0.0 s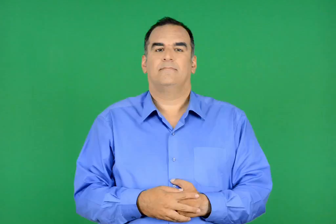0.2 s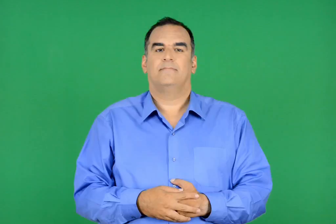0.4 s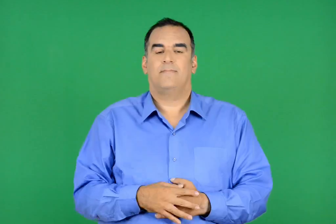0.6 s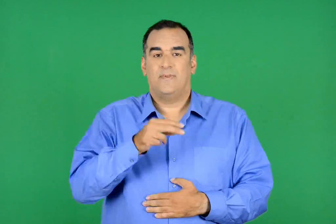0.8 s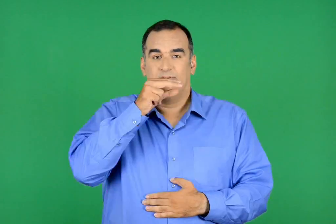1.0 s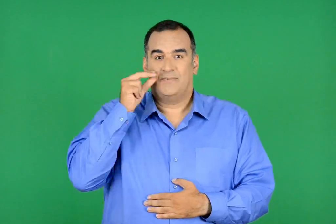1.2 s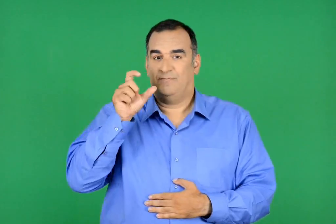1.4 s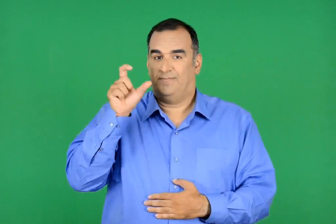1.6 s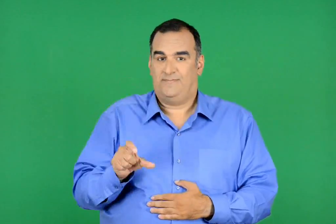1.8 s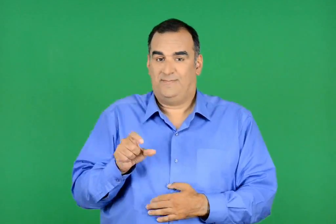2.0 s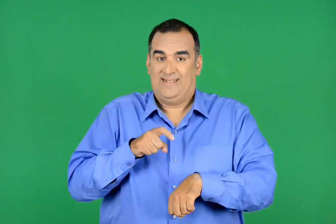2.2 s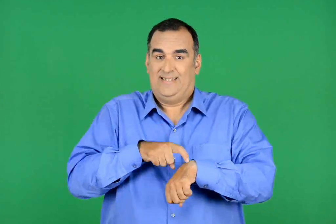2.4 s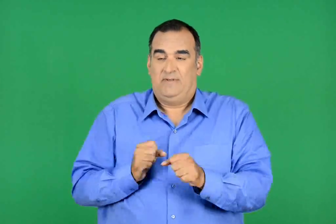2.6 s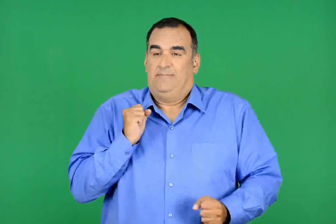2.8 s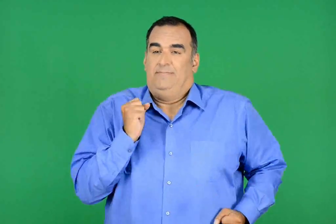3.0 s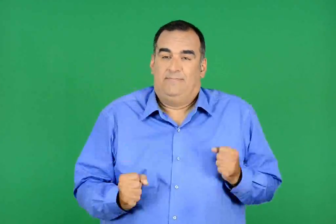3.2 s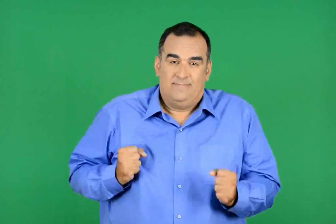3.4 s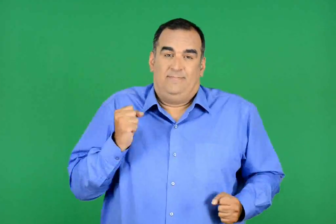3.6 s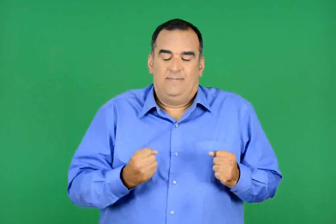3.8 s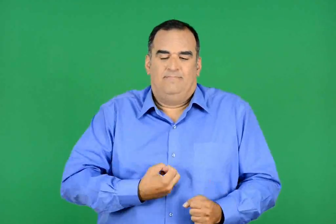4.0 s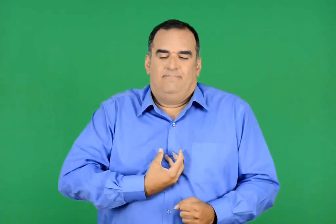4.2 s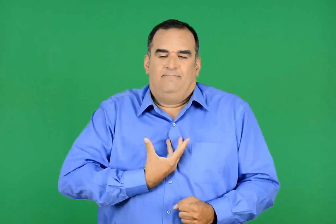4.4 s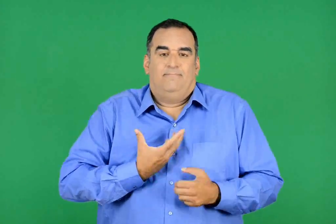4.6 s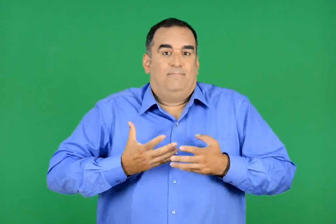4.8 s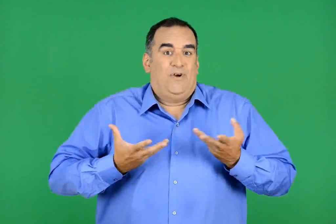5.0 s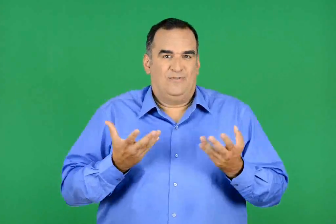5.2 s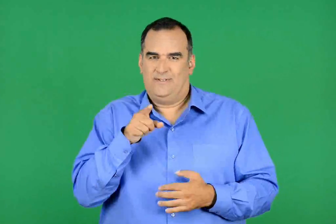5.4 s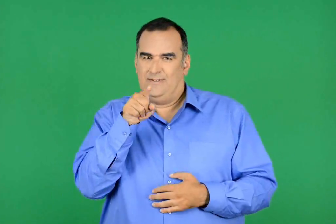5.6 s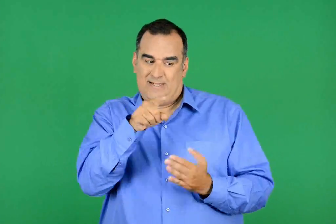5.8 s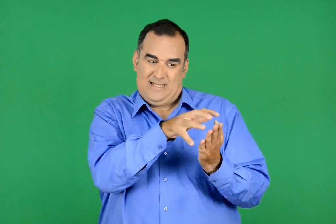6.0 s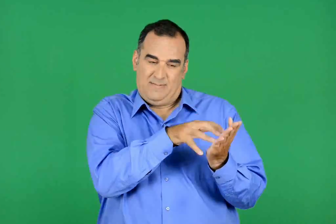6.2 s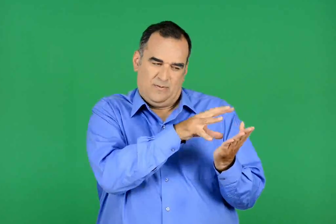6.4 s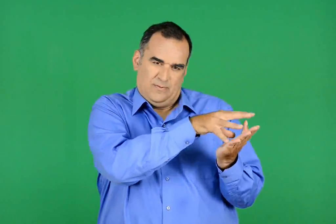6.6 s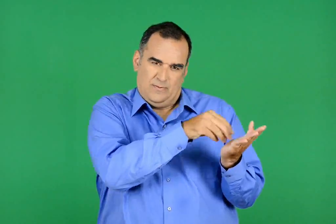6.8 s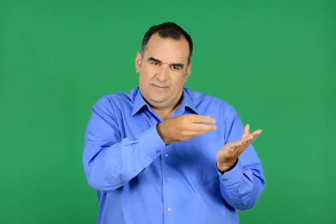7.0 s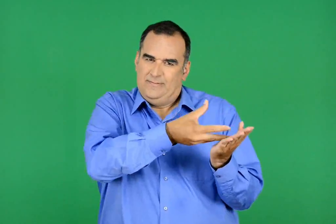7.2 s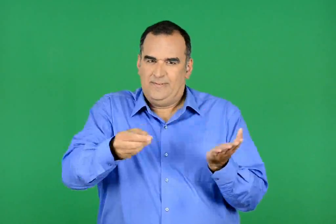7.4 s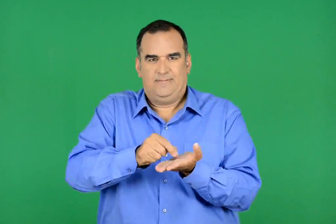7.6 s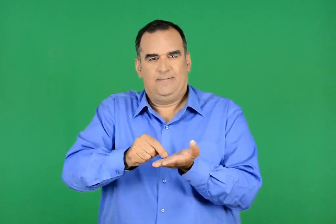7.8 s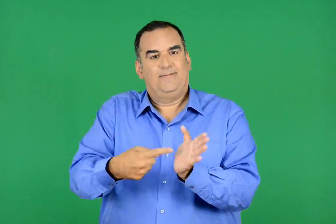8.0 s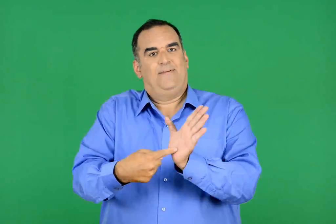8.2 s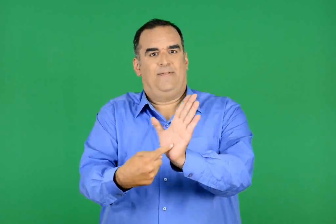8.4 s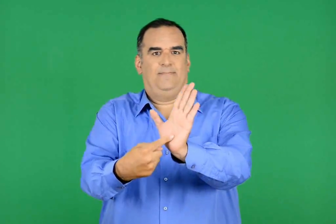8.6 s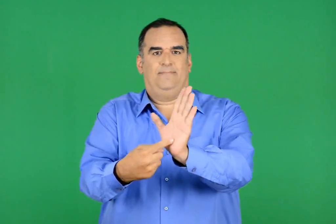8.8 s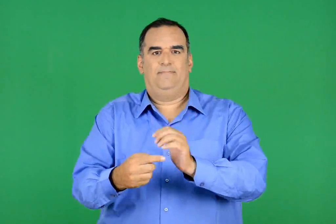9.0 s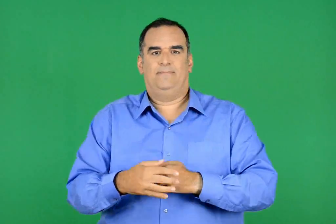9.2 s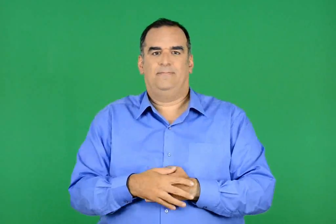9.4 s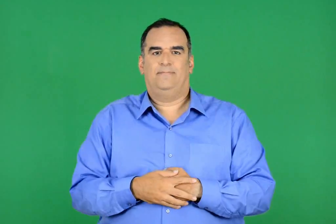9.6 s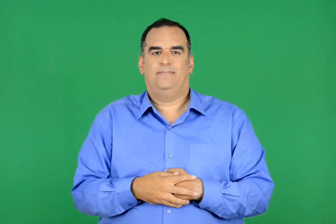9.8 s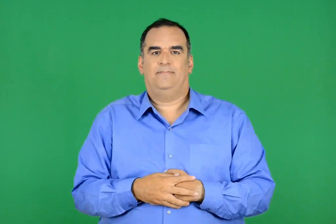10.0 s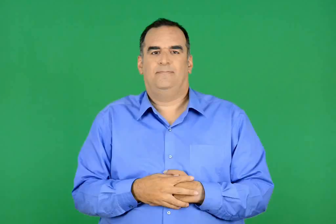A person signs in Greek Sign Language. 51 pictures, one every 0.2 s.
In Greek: πώς ένιωθε ο σπύρος λούης κατά τη διάρκεια του αγώνα ; βρείτε εκφράσεις από το κείμενο που το δείχνουν αυτό
